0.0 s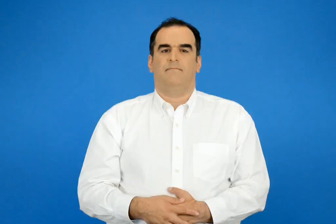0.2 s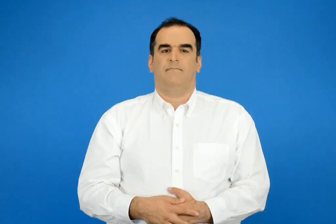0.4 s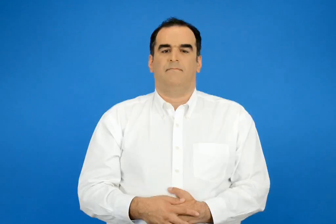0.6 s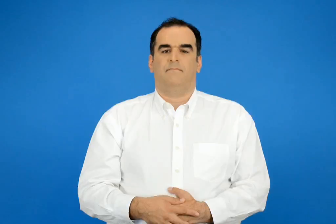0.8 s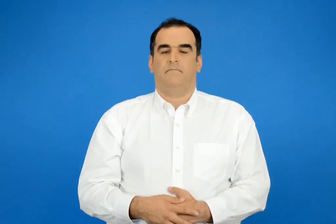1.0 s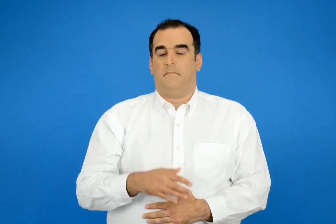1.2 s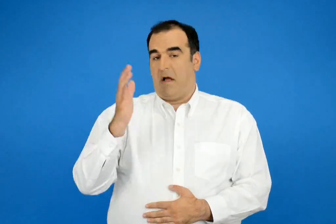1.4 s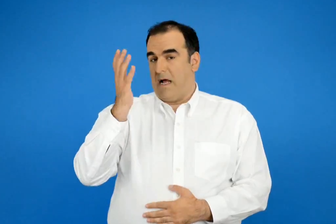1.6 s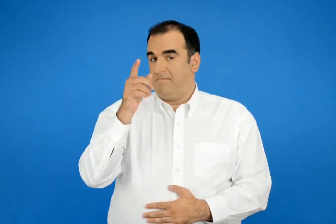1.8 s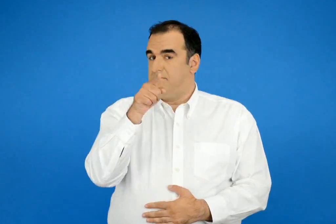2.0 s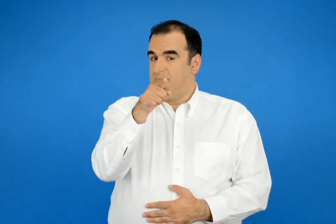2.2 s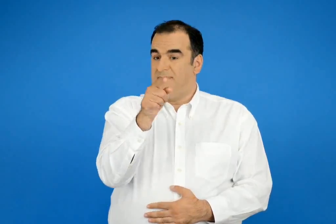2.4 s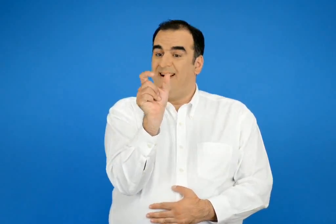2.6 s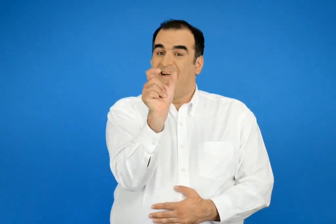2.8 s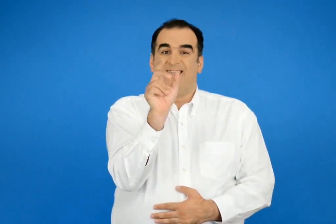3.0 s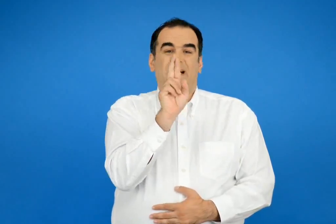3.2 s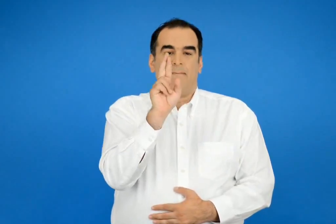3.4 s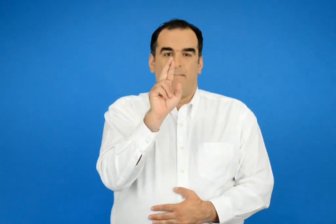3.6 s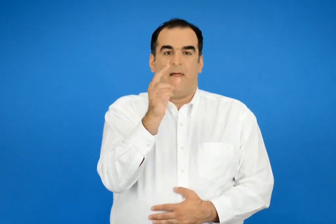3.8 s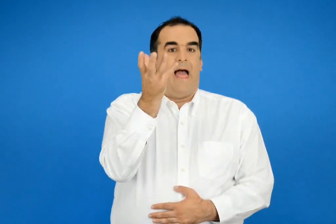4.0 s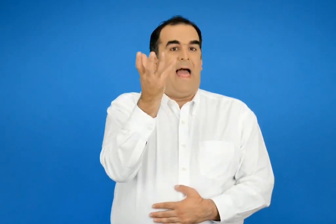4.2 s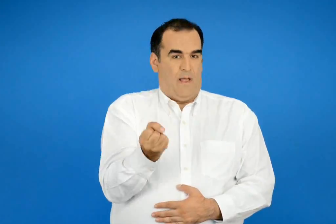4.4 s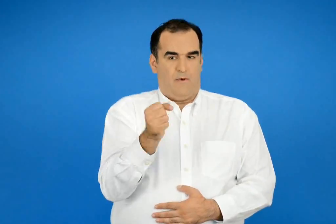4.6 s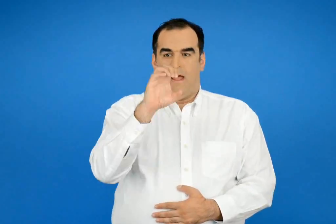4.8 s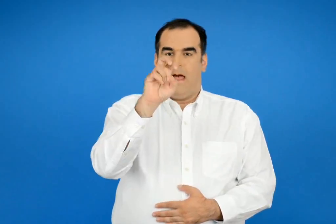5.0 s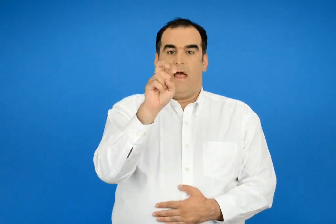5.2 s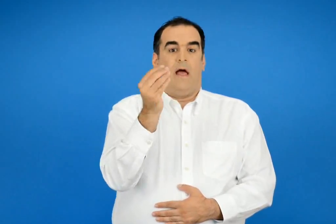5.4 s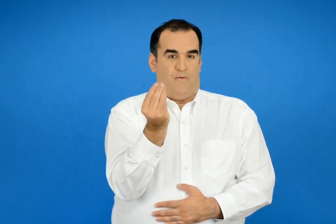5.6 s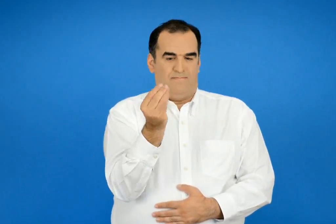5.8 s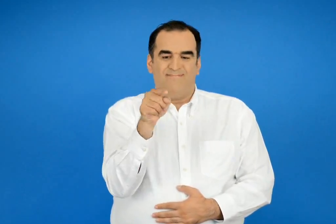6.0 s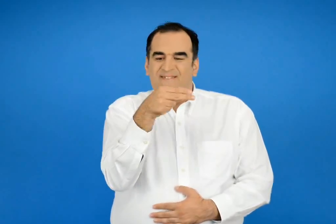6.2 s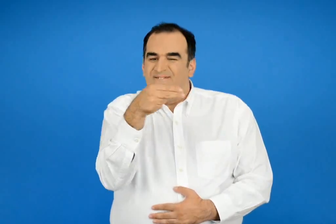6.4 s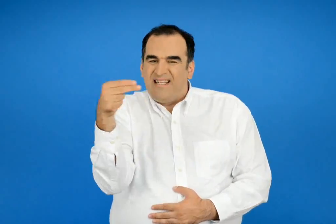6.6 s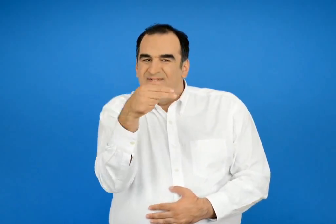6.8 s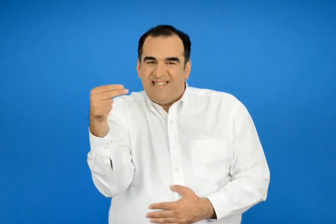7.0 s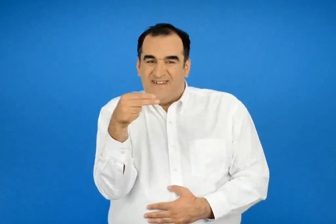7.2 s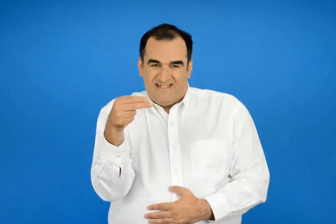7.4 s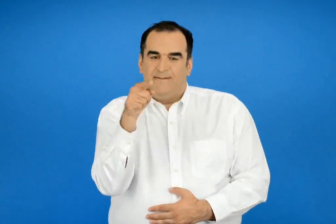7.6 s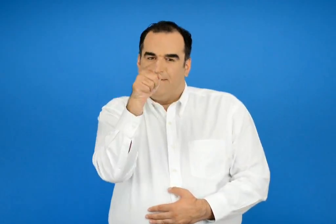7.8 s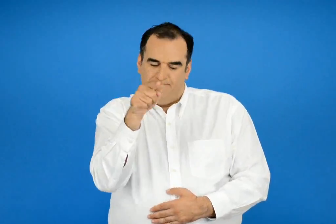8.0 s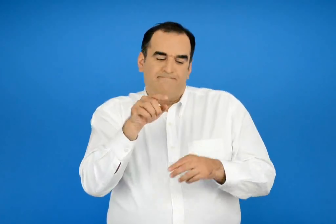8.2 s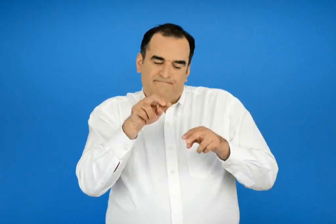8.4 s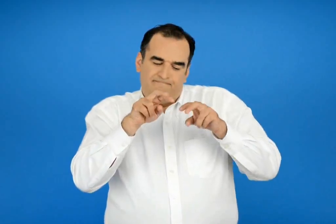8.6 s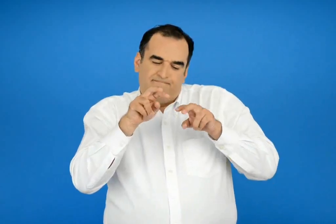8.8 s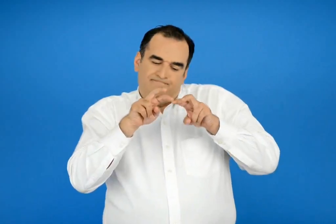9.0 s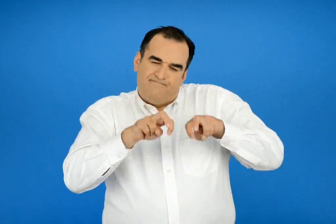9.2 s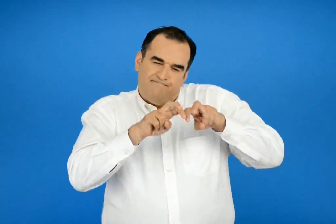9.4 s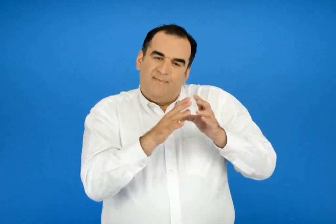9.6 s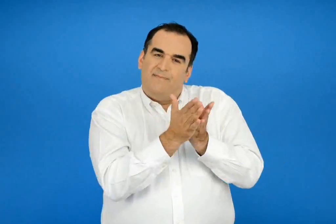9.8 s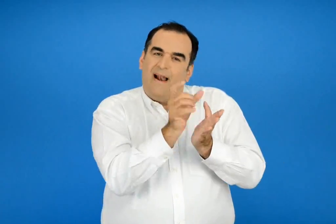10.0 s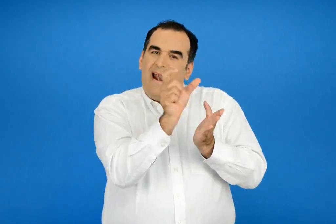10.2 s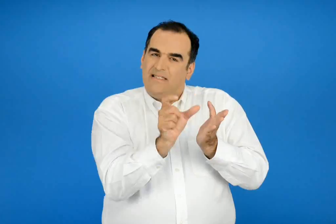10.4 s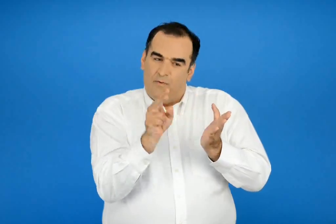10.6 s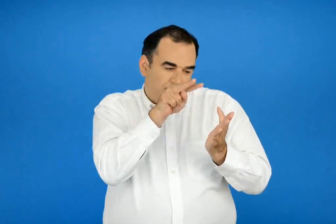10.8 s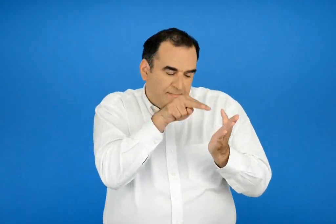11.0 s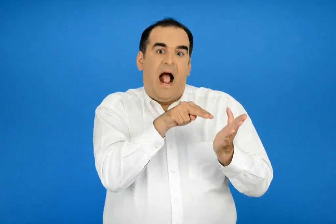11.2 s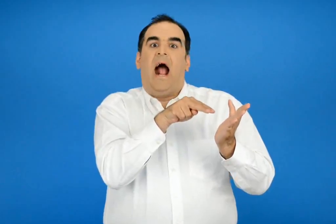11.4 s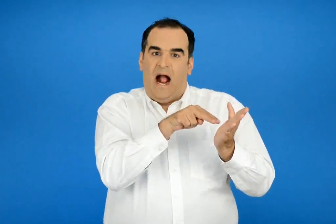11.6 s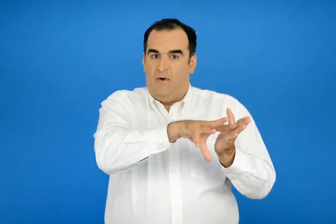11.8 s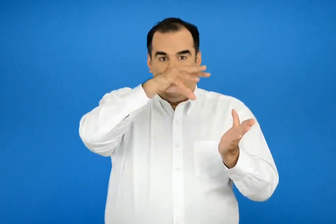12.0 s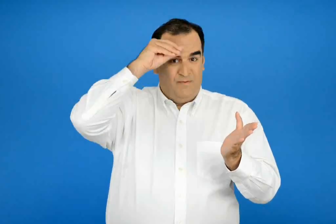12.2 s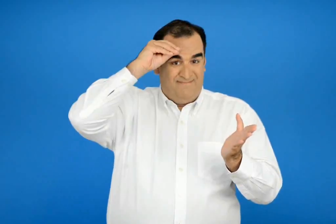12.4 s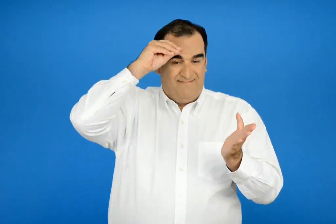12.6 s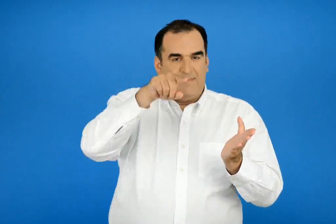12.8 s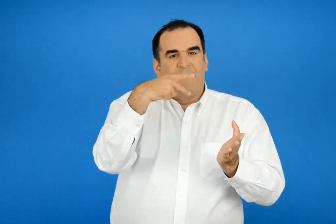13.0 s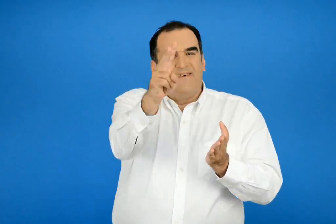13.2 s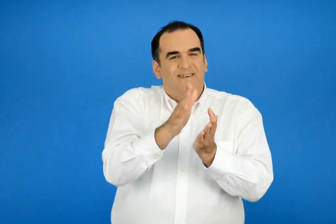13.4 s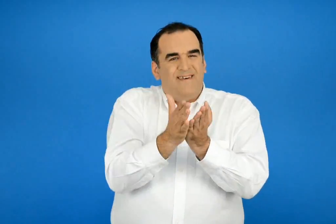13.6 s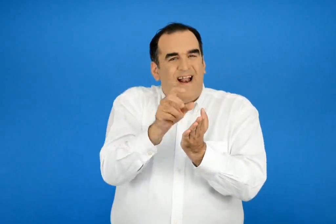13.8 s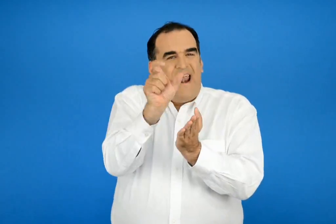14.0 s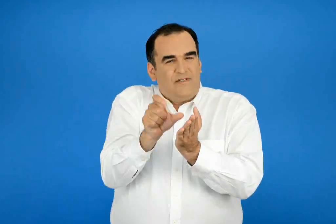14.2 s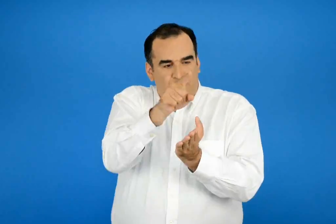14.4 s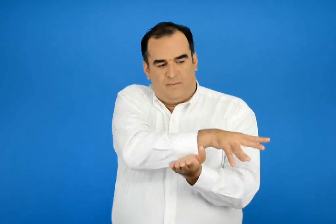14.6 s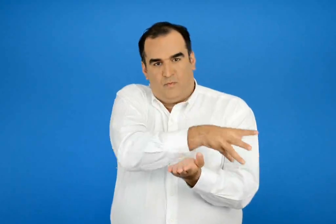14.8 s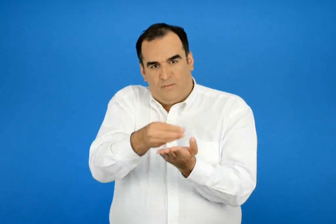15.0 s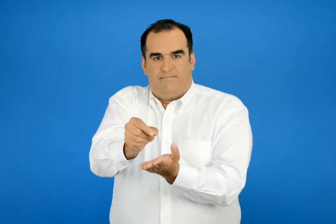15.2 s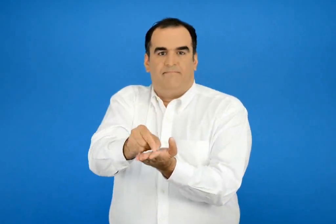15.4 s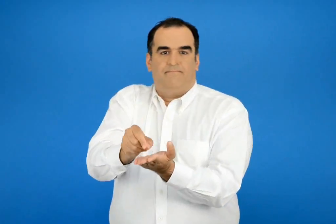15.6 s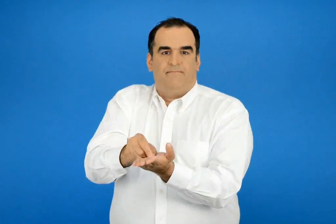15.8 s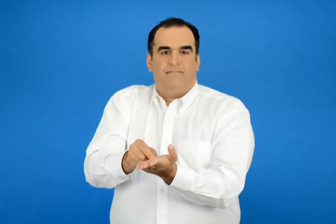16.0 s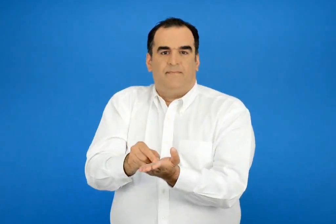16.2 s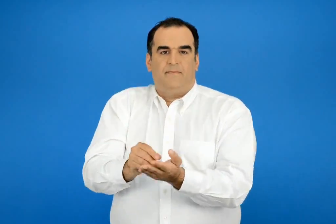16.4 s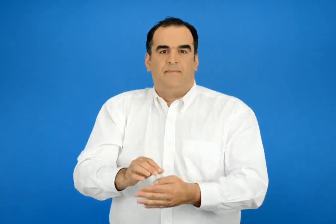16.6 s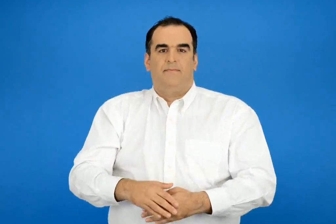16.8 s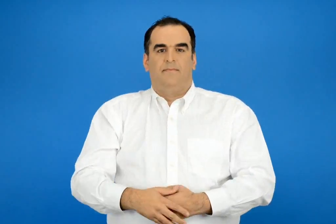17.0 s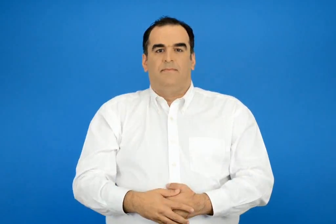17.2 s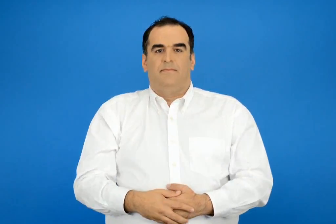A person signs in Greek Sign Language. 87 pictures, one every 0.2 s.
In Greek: αν δεν καταλαβαίνεις τι σημαίνουν κάποιές από τις εκφράσεις με το ρήμα έχω άνοιξε το λεξικό στο ρήμα αυτό και ψάξε να τις βρεις έπειτα γράψε τες στο δικό σου λεξικό
